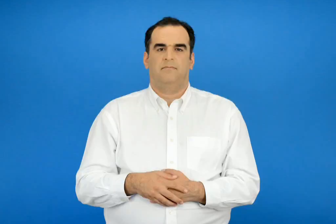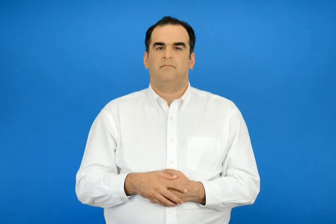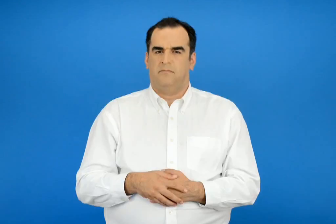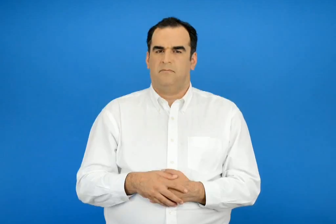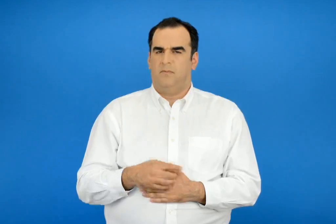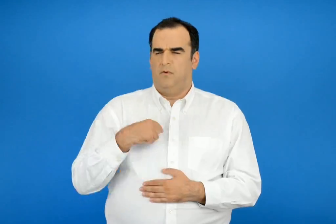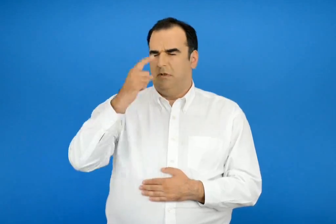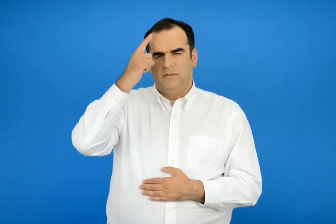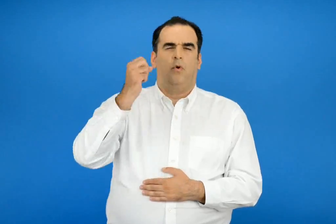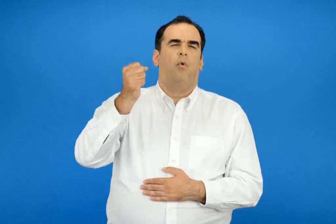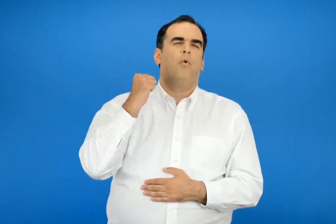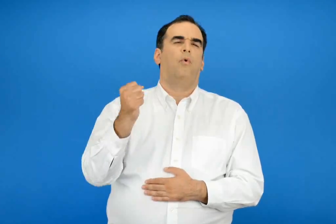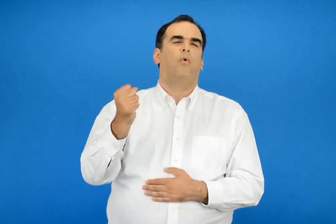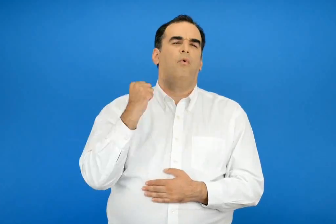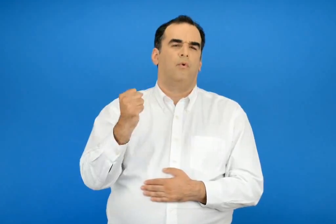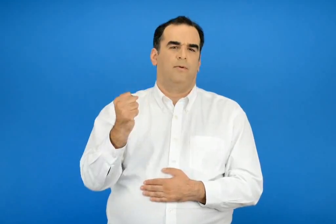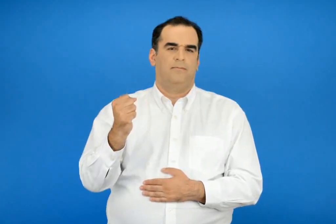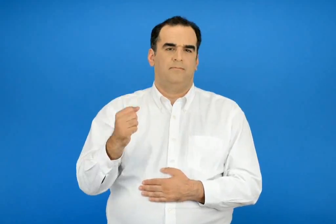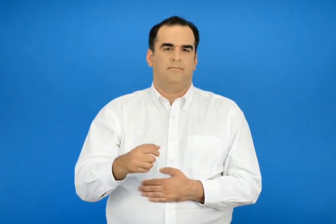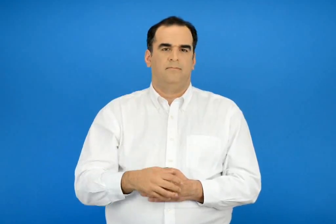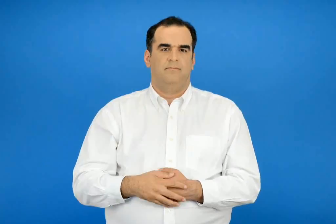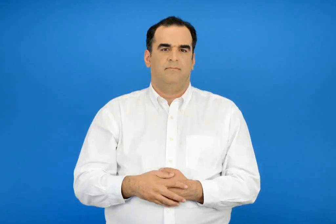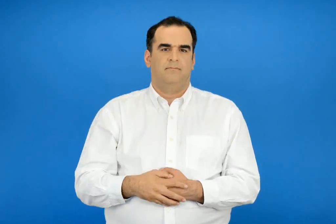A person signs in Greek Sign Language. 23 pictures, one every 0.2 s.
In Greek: ξέρω κάτι πολύ καλά
